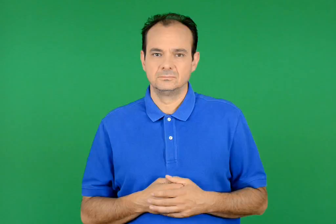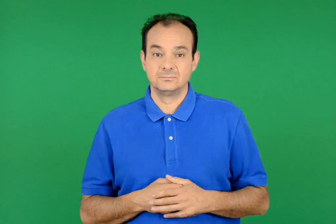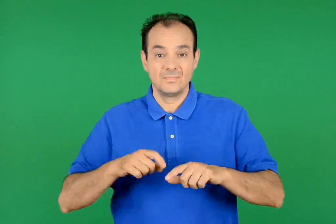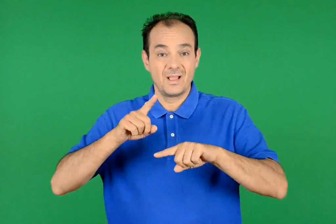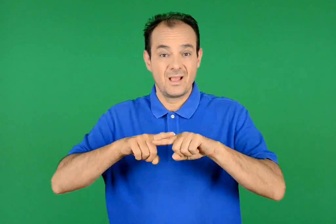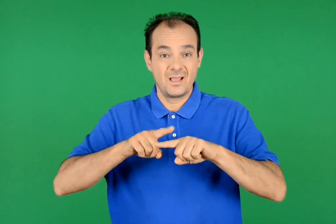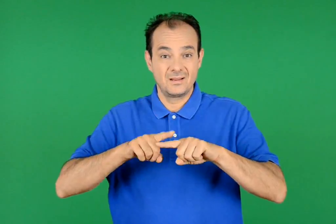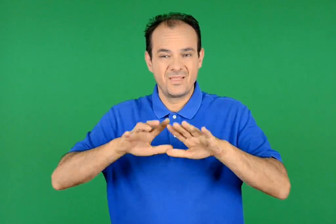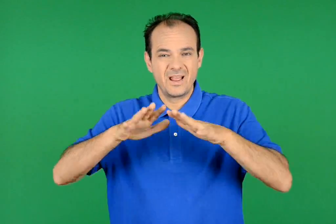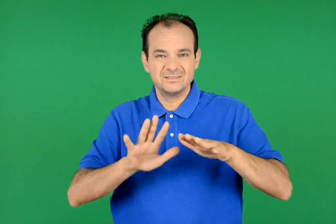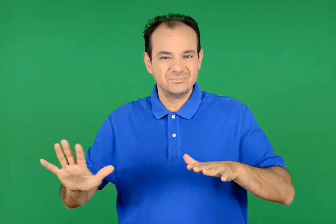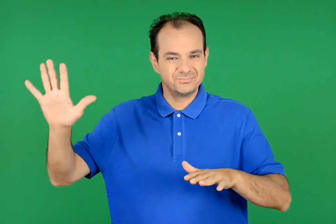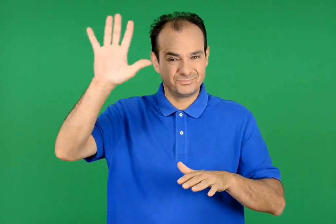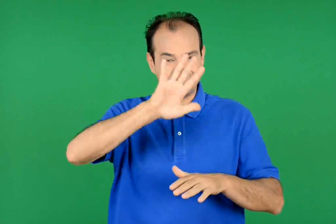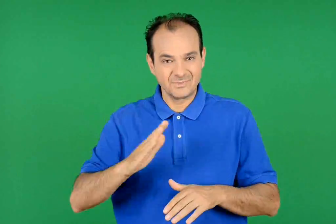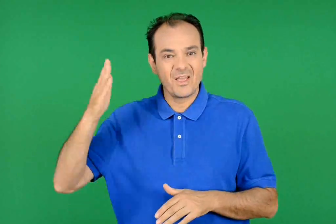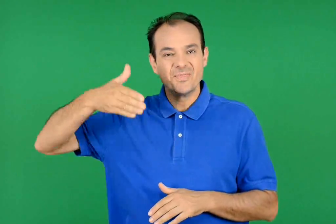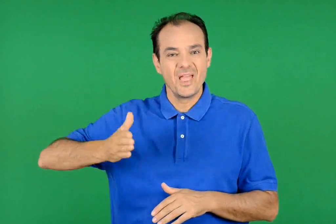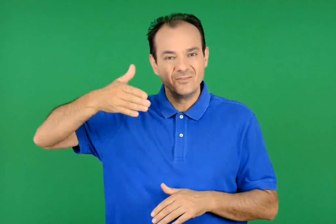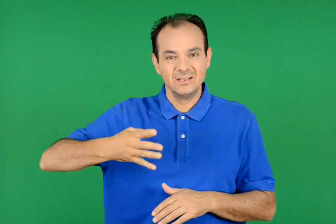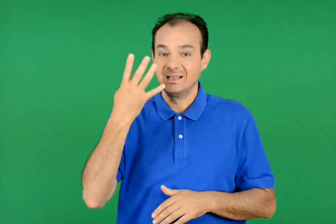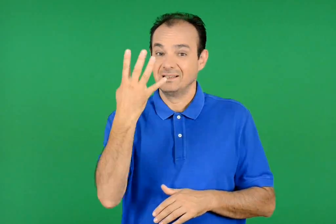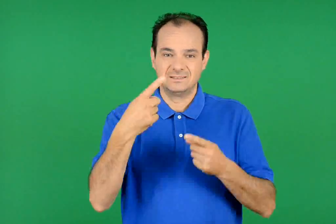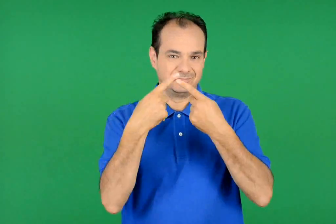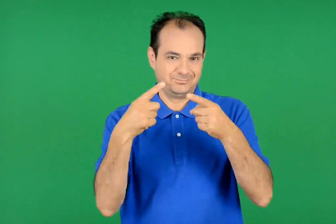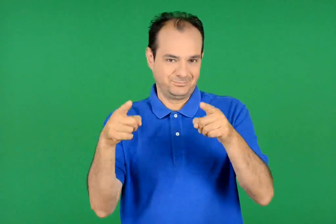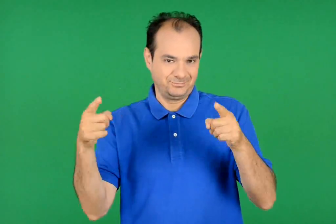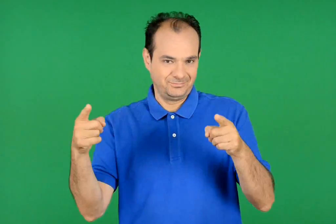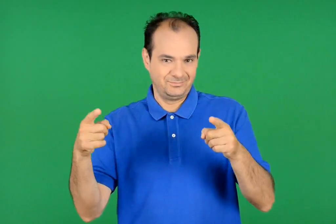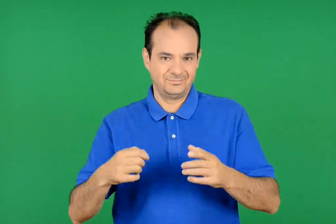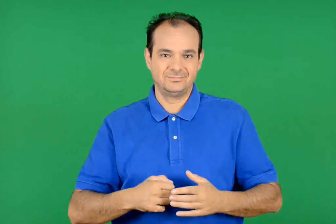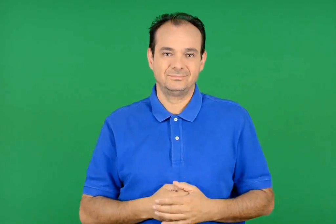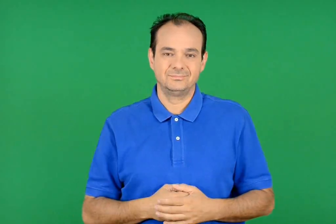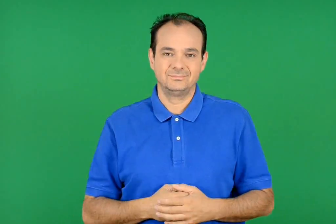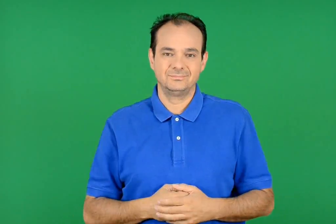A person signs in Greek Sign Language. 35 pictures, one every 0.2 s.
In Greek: τα τέσσερα είδη δελφινιών που συναντούμε στις ελληνικές θάλασσες
